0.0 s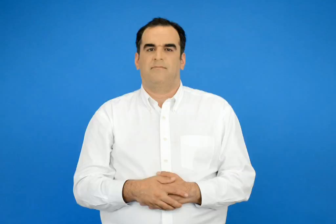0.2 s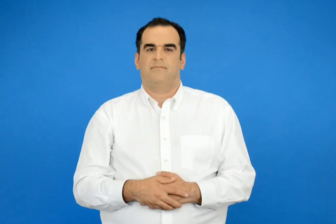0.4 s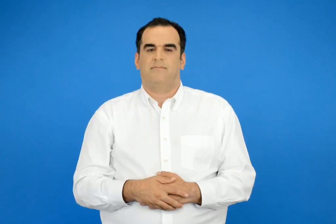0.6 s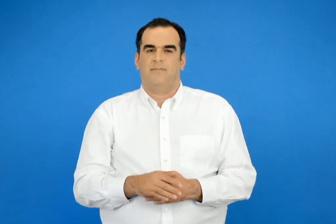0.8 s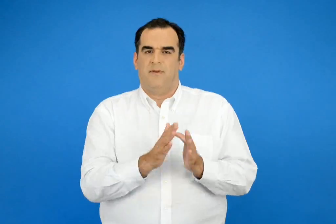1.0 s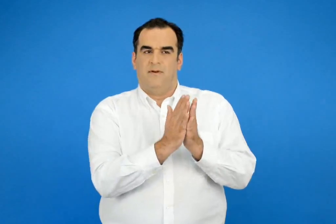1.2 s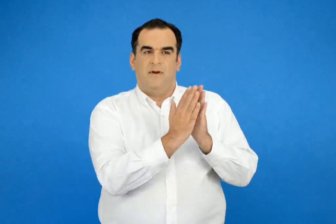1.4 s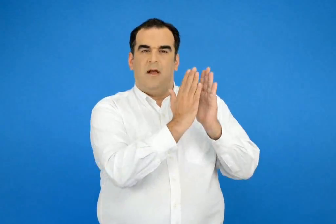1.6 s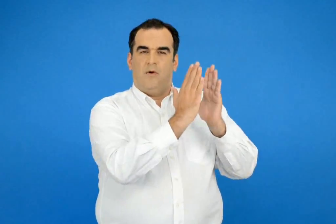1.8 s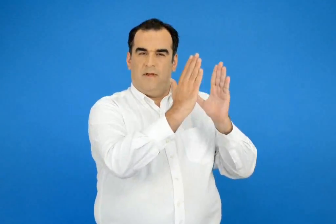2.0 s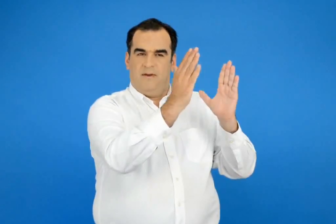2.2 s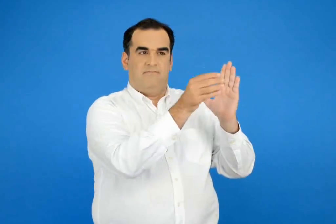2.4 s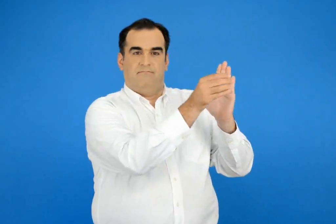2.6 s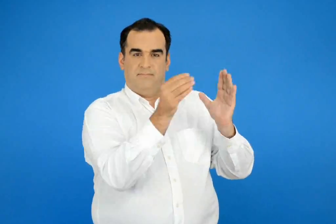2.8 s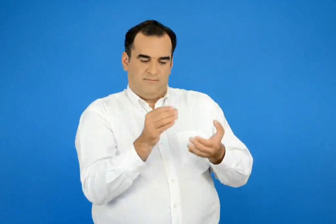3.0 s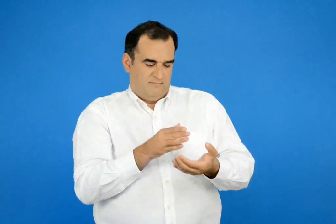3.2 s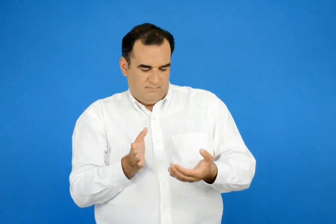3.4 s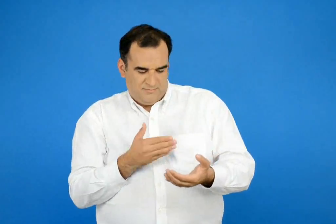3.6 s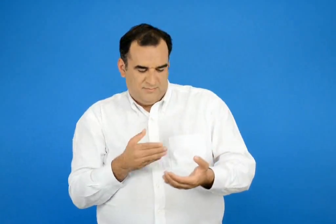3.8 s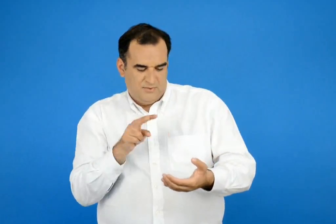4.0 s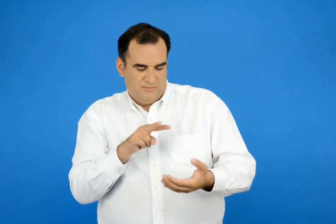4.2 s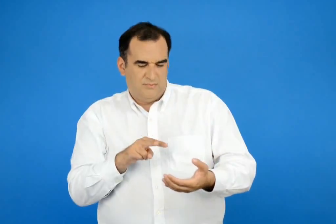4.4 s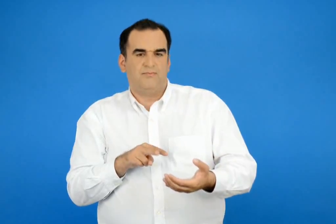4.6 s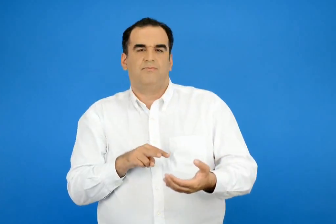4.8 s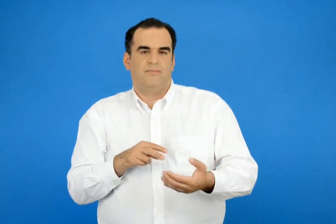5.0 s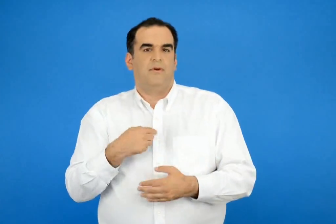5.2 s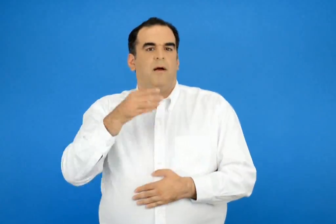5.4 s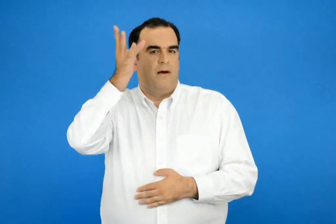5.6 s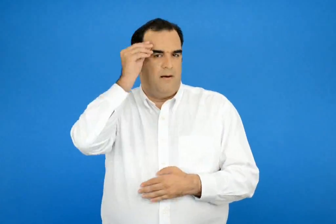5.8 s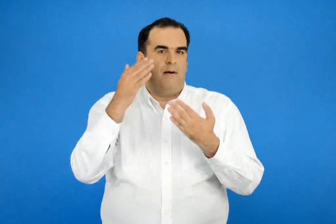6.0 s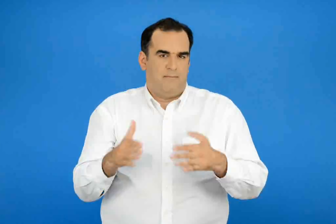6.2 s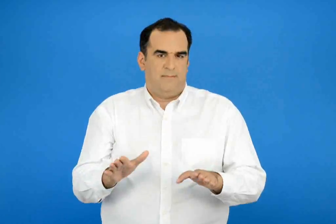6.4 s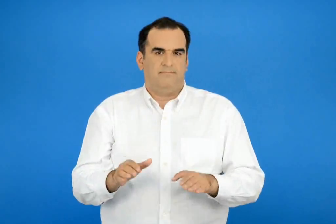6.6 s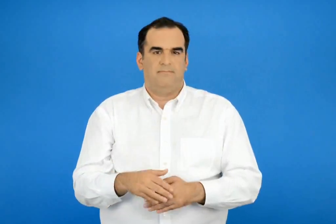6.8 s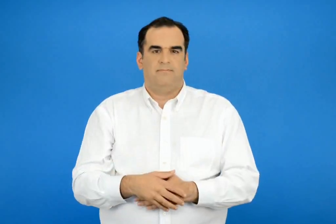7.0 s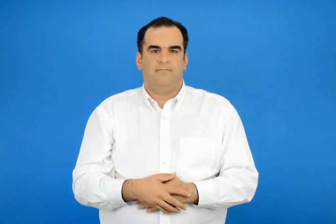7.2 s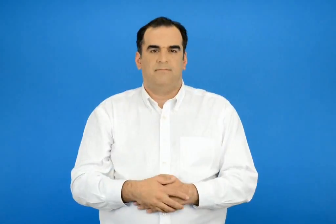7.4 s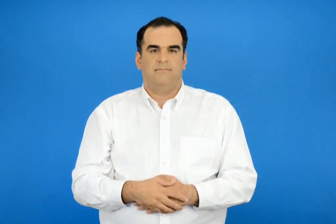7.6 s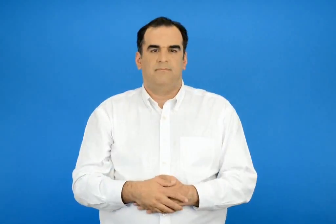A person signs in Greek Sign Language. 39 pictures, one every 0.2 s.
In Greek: έμαθα να χρησιμοποιώ την εγκυκλοπαίδεια
